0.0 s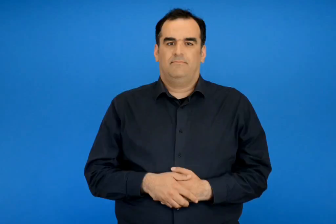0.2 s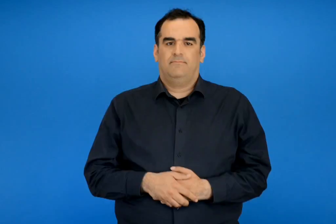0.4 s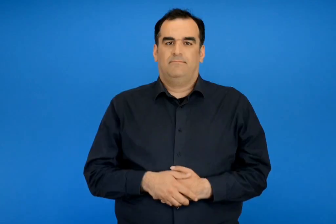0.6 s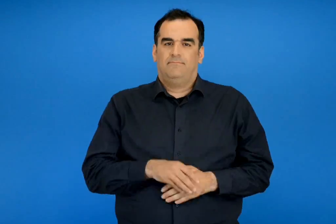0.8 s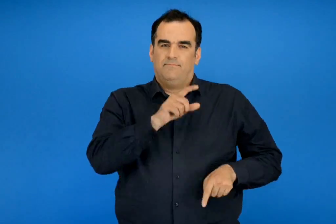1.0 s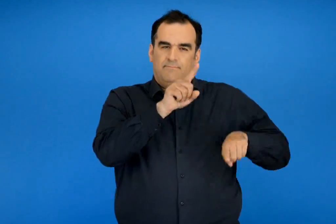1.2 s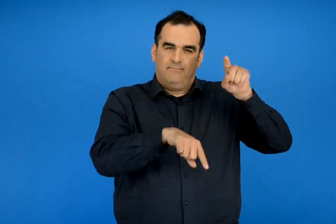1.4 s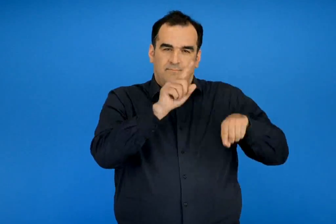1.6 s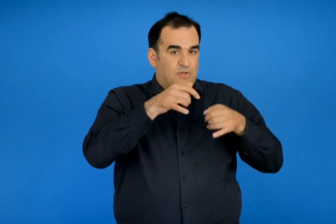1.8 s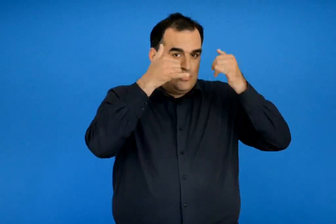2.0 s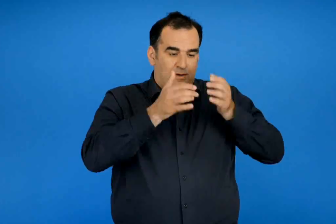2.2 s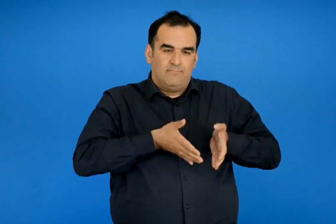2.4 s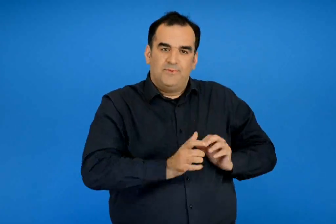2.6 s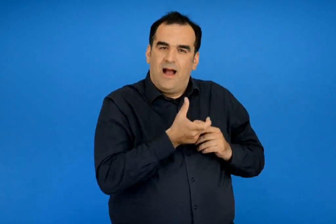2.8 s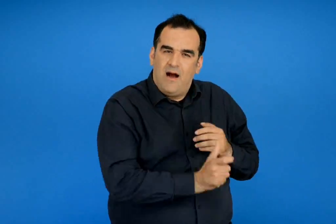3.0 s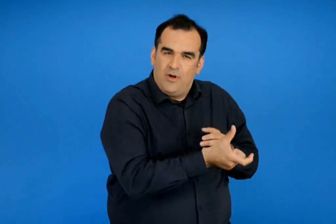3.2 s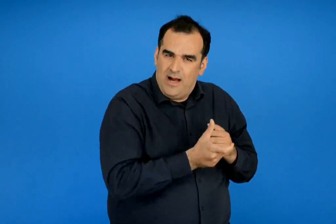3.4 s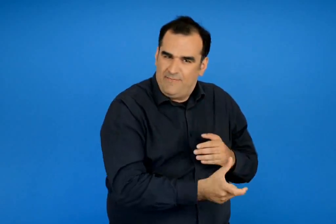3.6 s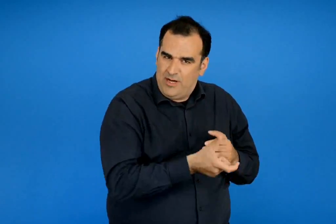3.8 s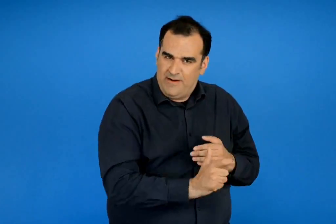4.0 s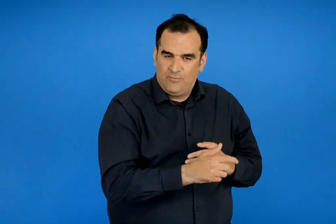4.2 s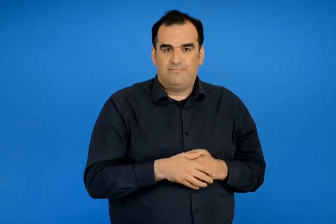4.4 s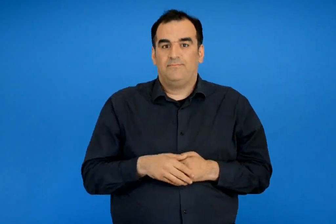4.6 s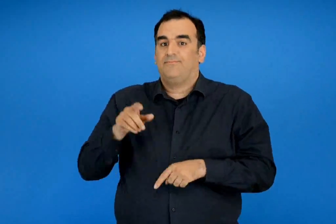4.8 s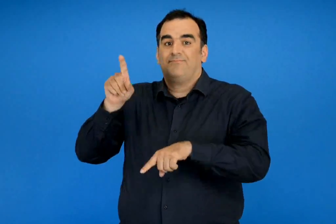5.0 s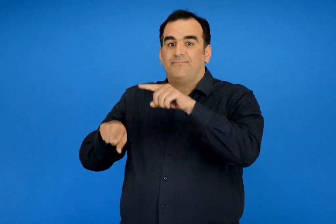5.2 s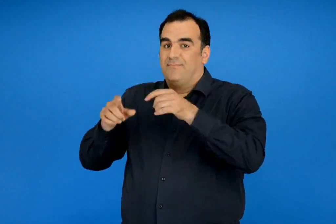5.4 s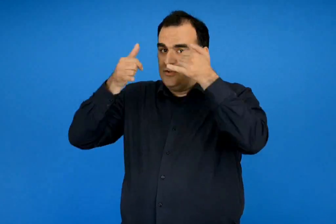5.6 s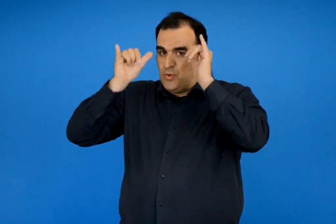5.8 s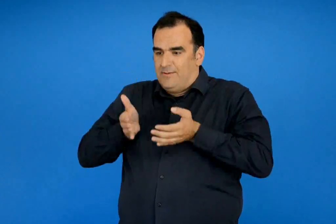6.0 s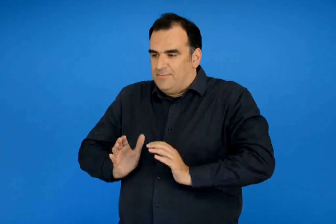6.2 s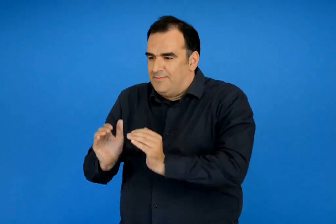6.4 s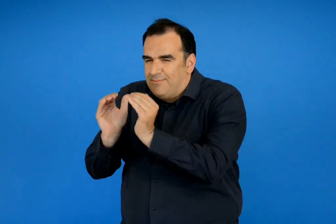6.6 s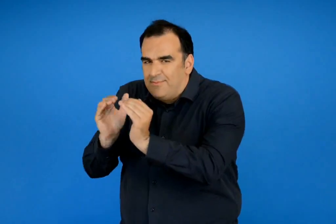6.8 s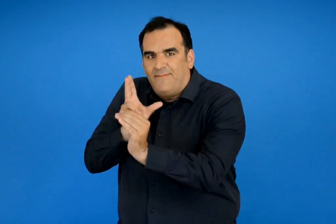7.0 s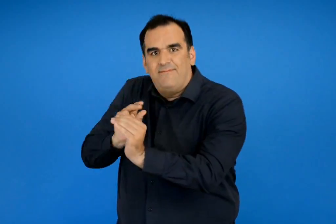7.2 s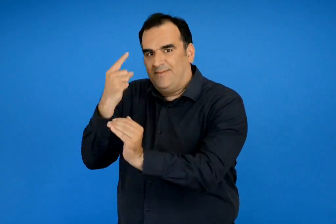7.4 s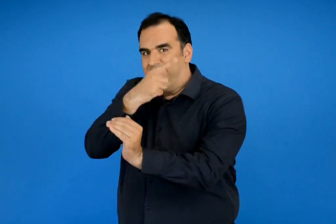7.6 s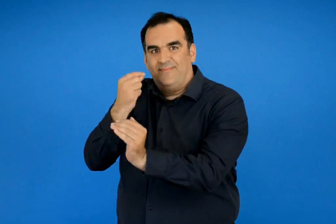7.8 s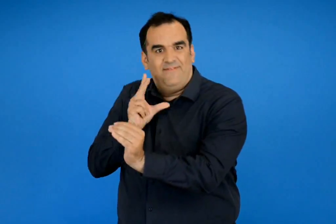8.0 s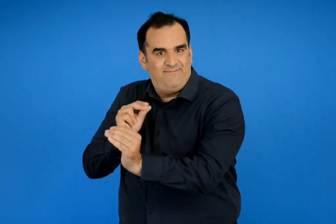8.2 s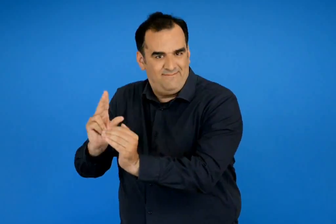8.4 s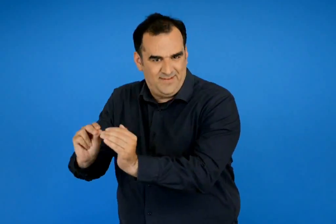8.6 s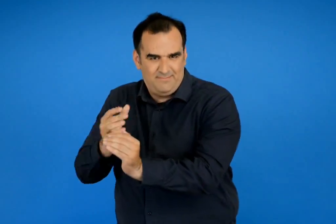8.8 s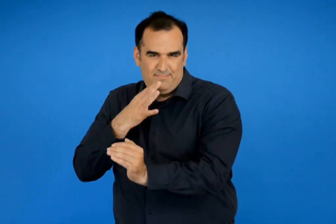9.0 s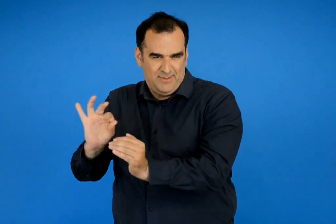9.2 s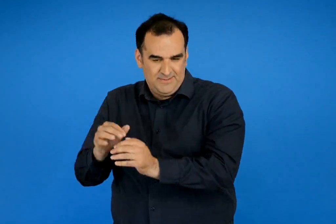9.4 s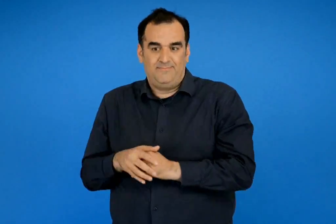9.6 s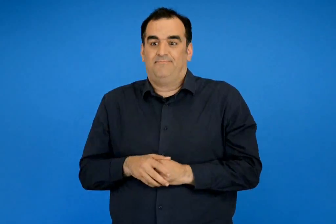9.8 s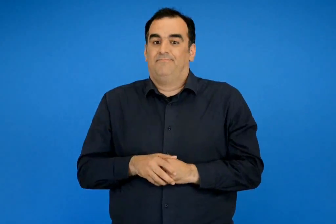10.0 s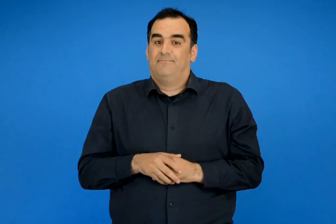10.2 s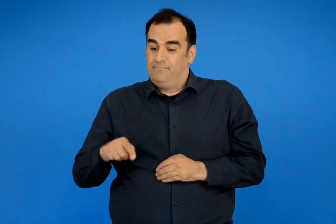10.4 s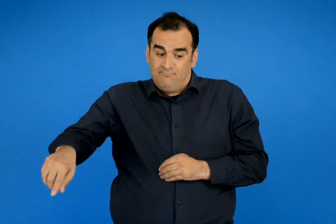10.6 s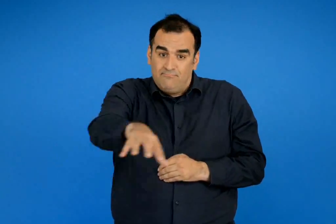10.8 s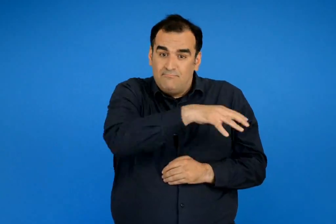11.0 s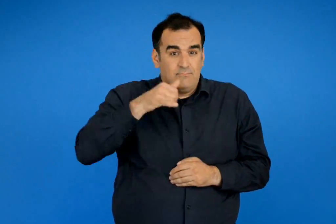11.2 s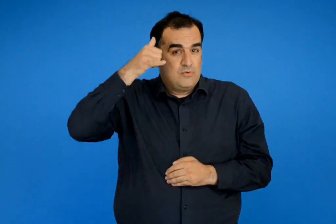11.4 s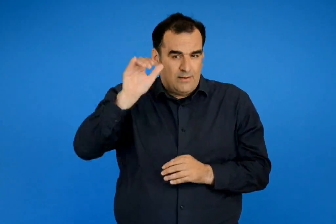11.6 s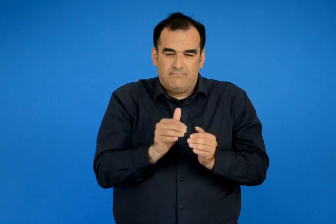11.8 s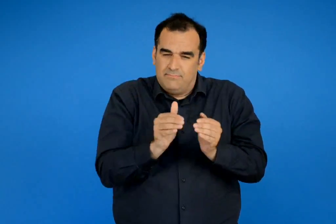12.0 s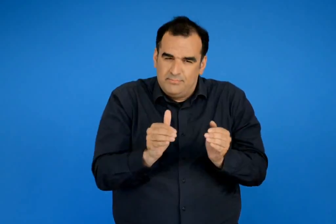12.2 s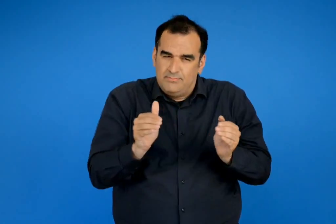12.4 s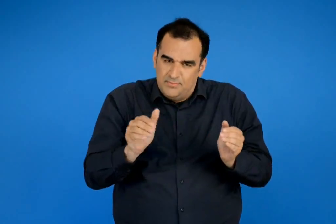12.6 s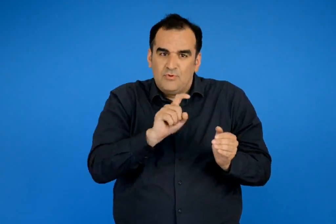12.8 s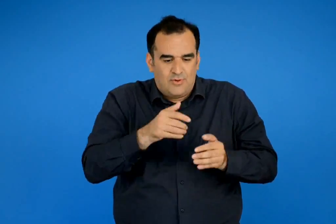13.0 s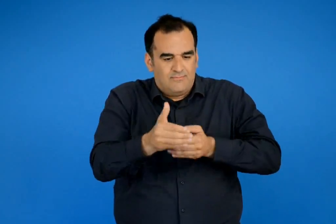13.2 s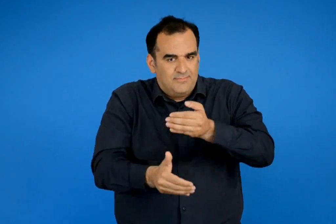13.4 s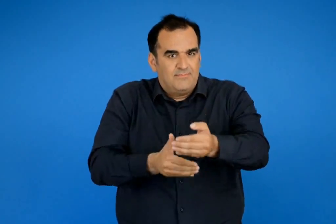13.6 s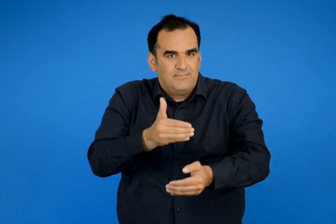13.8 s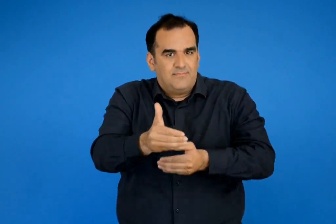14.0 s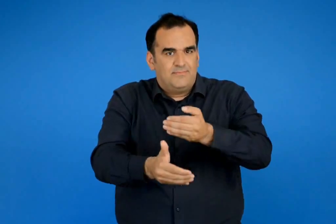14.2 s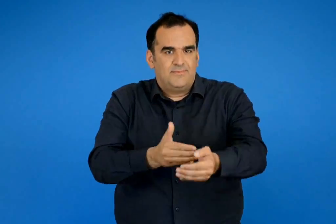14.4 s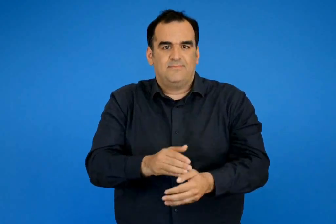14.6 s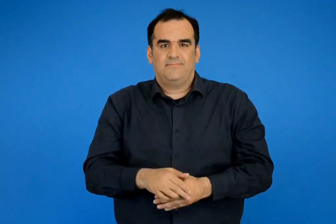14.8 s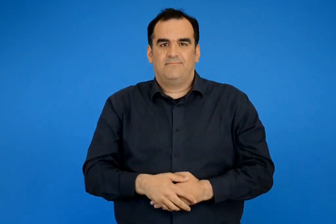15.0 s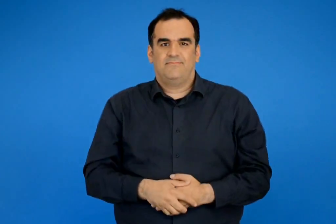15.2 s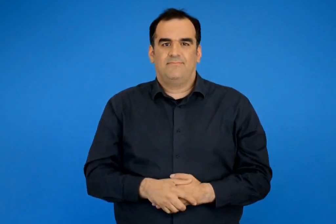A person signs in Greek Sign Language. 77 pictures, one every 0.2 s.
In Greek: αλλά ζώα γεννούν αυγά και αλλά μικρά που τους μοιάζουν όλα τα ζώα καθώς μεγαλώνουν περνούν από διαφορά στάδια ανάπτυξης
